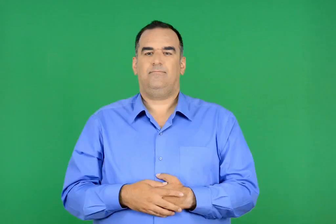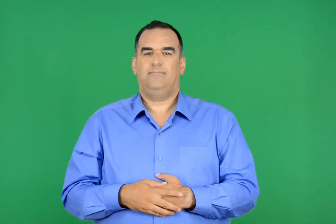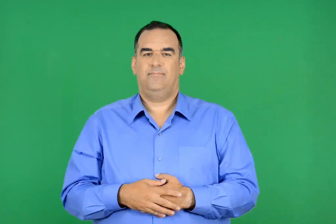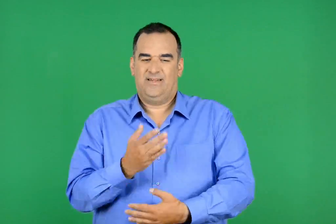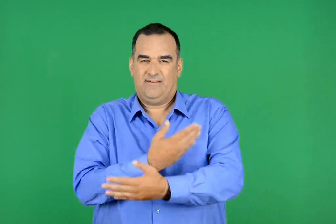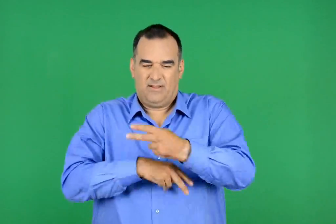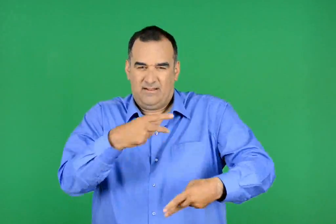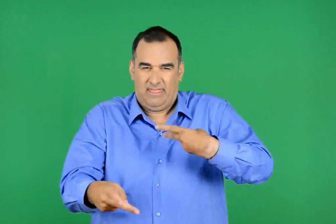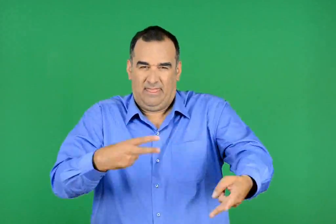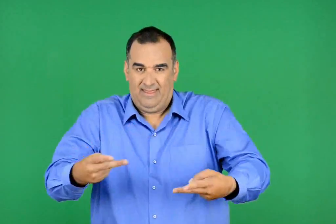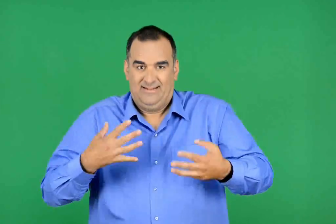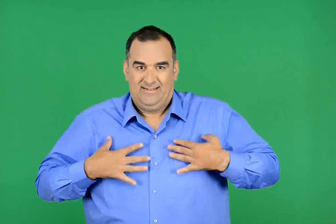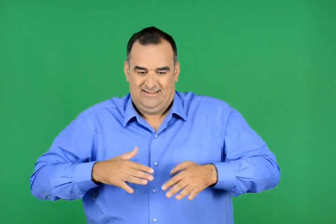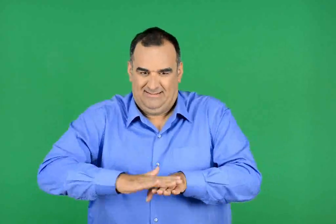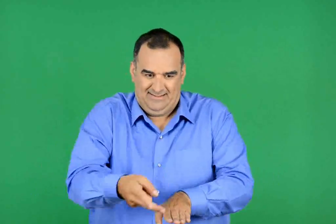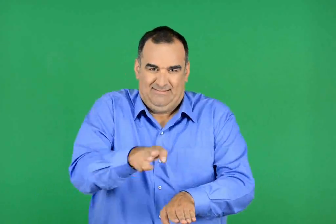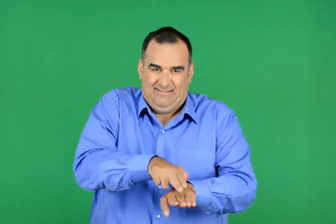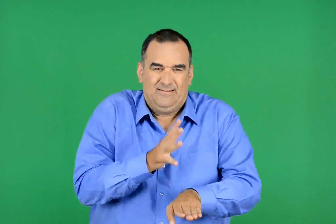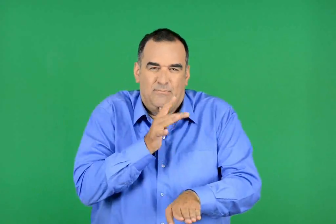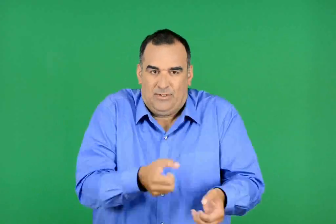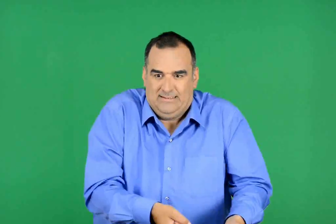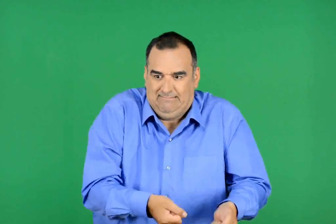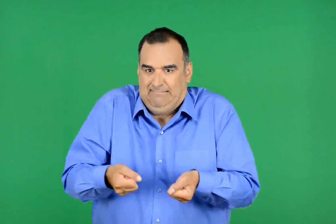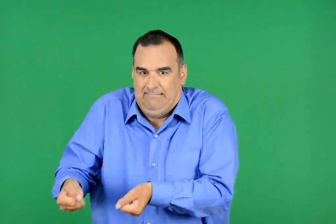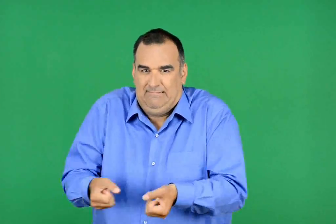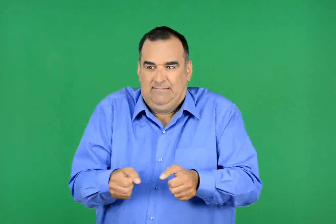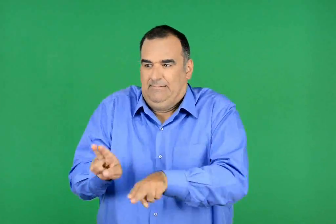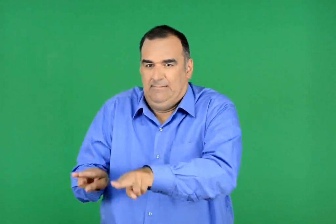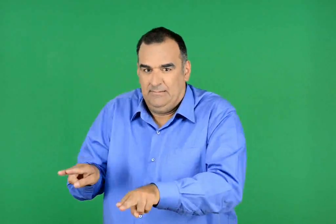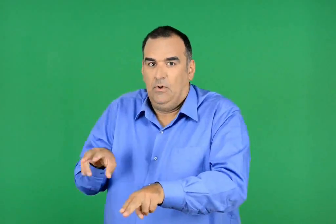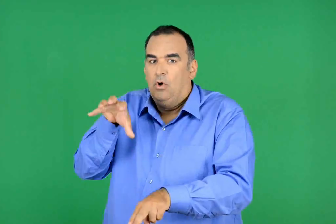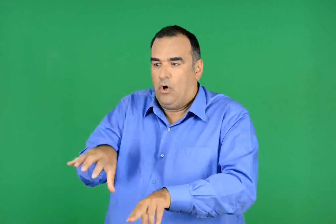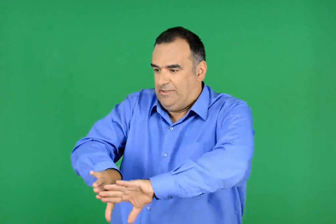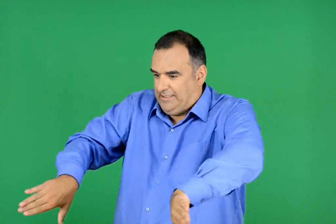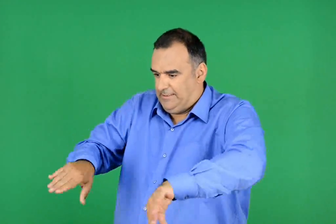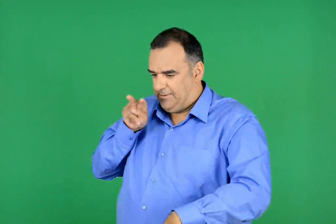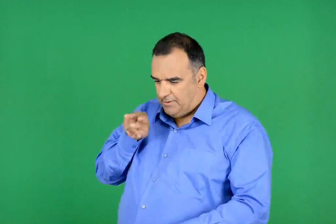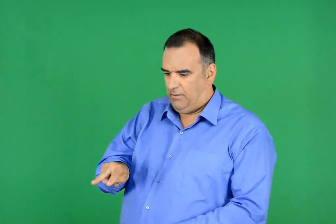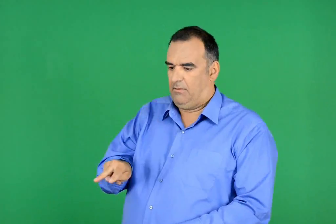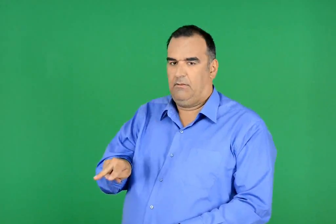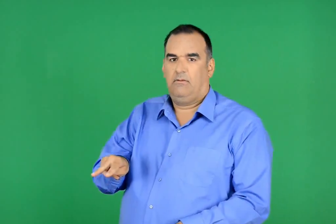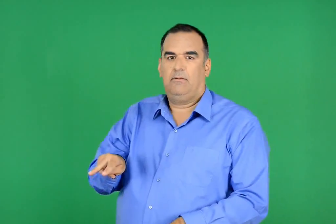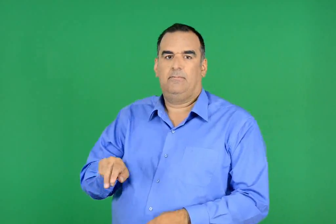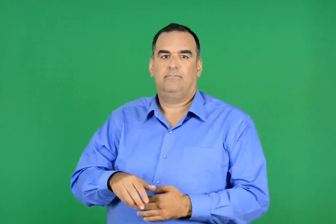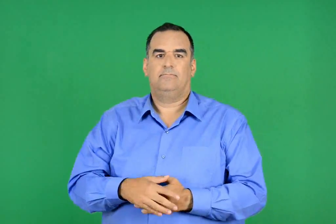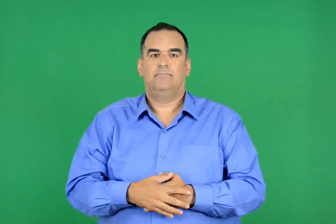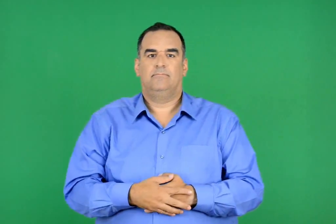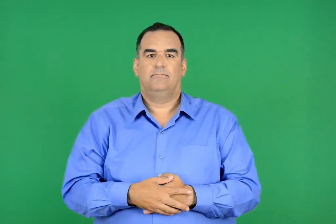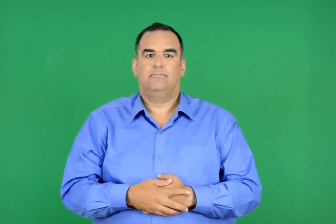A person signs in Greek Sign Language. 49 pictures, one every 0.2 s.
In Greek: μεταφέραν σε πρόχειρα φορεία τους τραυματίες. ανοίγαμε χώρο και τους κοιτάζαμε
